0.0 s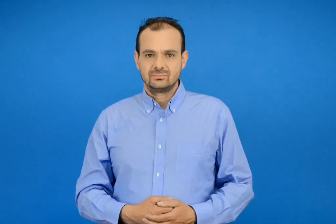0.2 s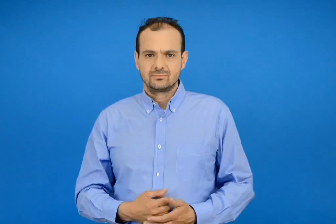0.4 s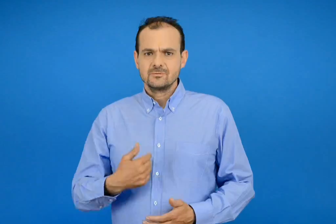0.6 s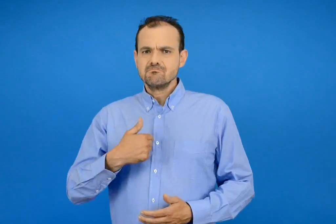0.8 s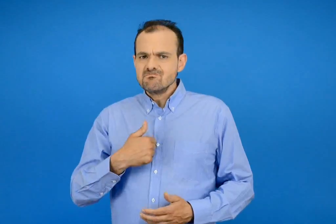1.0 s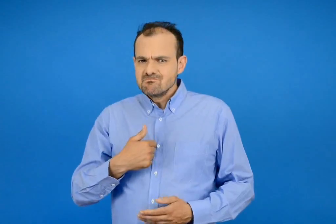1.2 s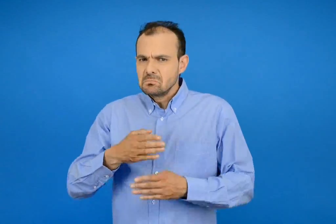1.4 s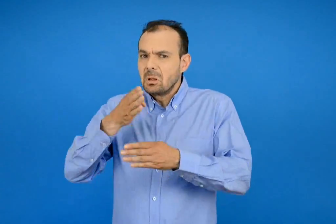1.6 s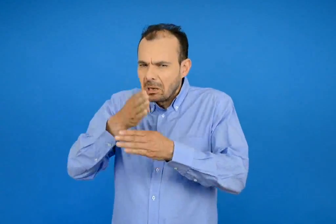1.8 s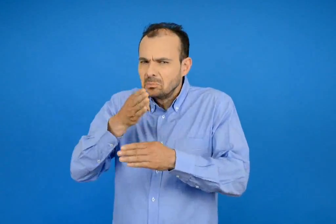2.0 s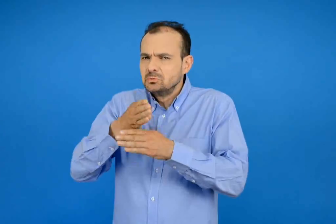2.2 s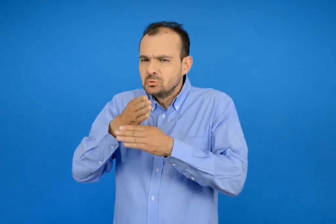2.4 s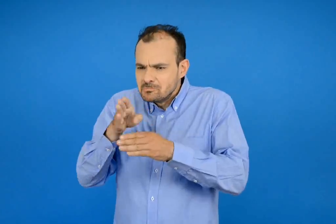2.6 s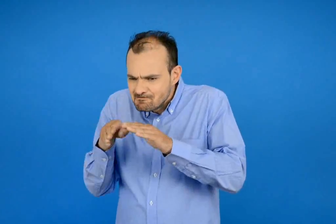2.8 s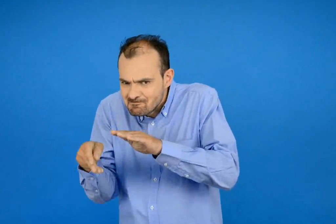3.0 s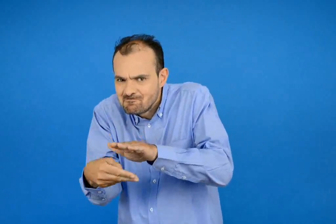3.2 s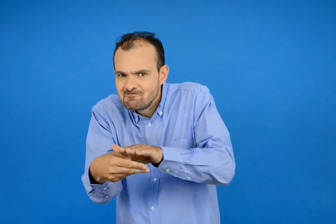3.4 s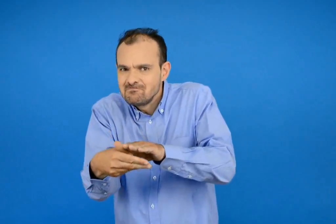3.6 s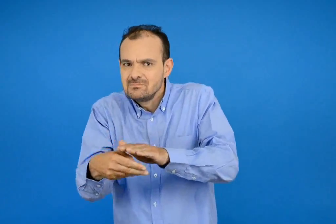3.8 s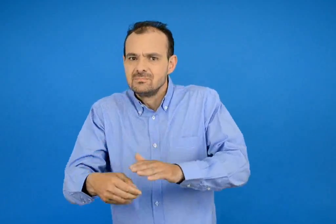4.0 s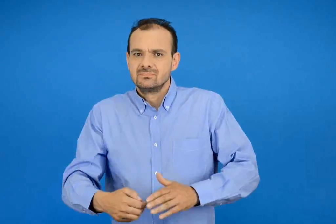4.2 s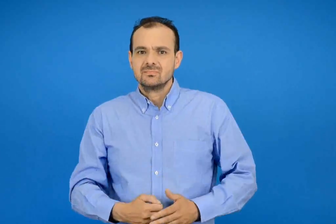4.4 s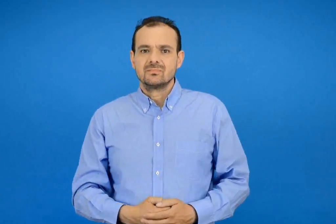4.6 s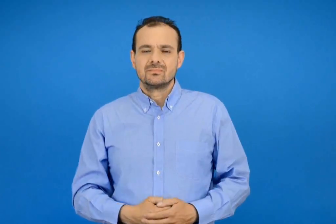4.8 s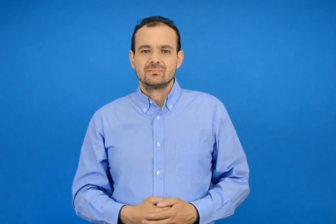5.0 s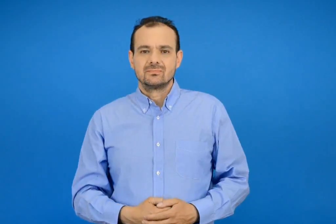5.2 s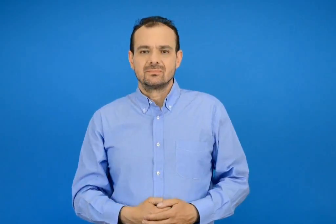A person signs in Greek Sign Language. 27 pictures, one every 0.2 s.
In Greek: θα το κρύψω
